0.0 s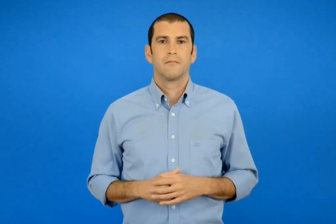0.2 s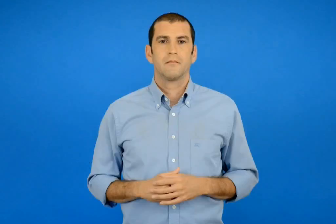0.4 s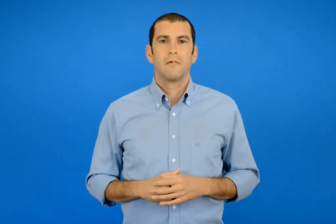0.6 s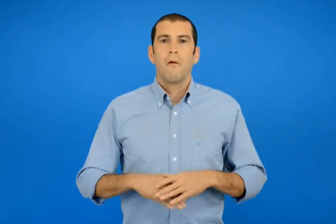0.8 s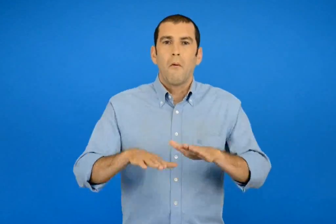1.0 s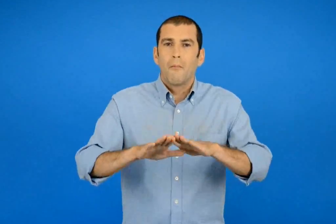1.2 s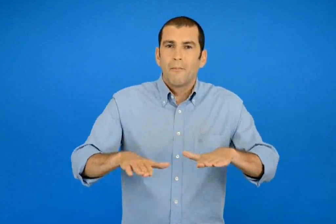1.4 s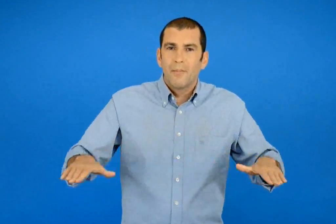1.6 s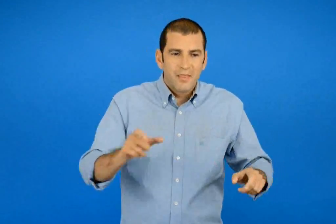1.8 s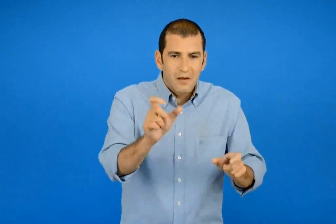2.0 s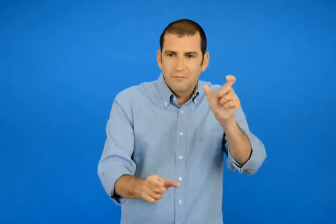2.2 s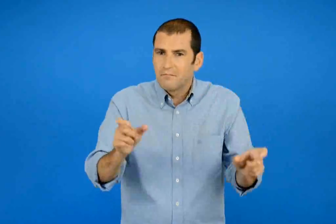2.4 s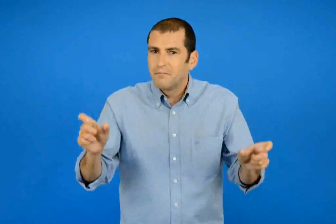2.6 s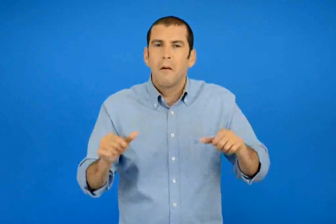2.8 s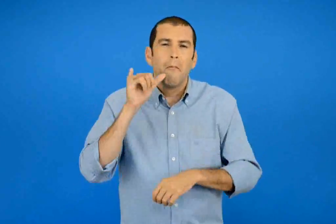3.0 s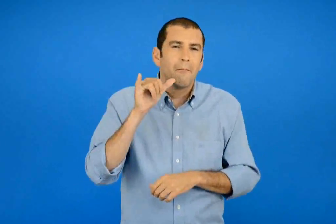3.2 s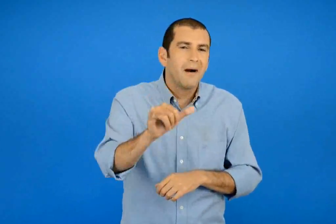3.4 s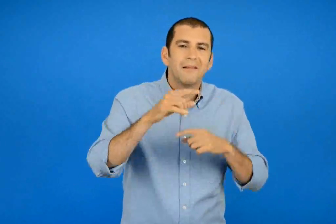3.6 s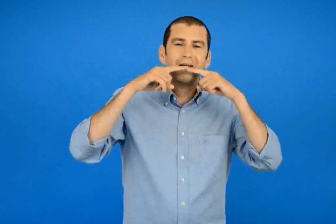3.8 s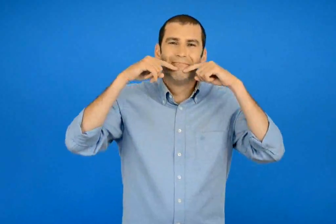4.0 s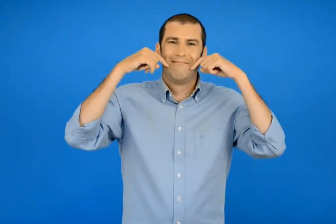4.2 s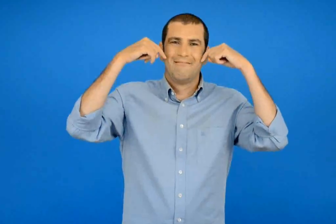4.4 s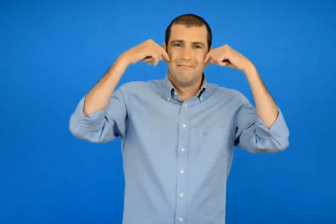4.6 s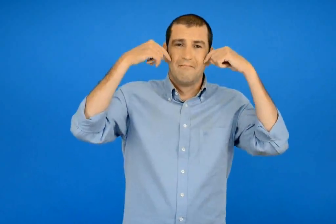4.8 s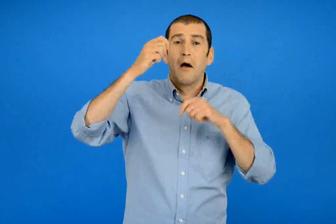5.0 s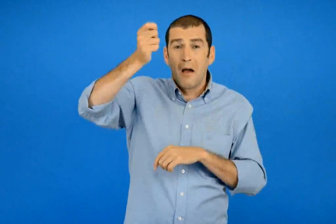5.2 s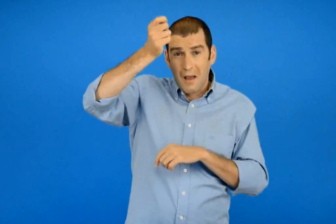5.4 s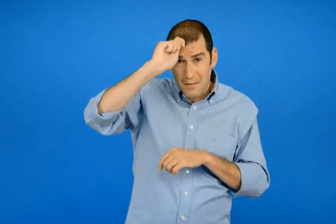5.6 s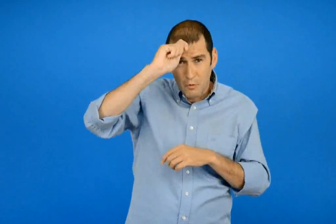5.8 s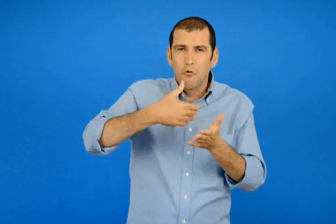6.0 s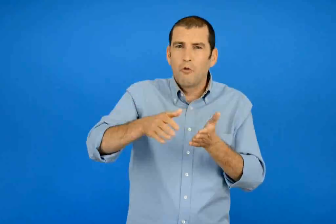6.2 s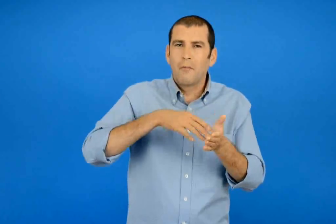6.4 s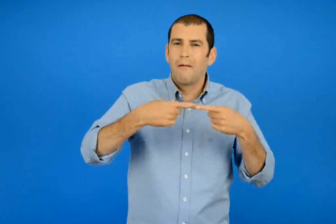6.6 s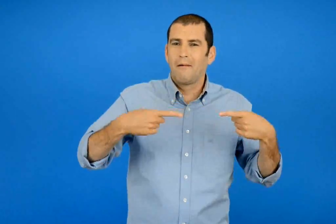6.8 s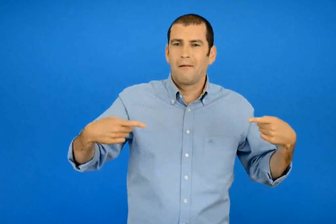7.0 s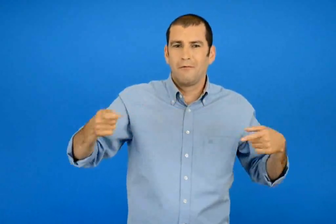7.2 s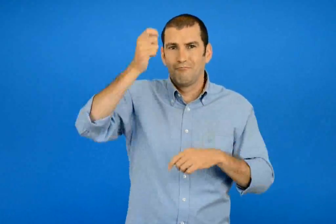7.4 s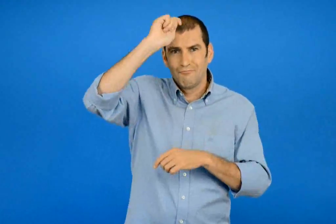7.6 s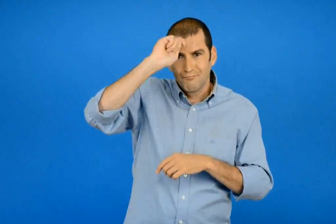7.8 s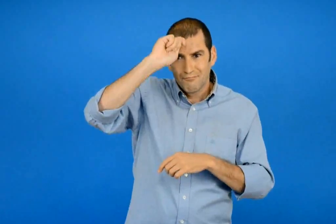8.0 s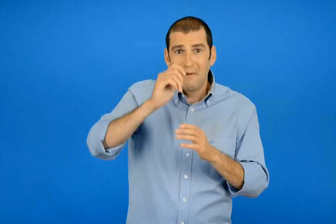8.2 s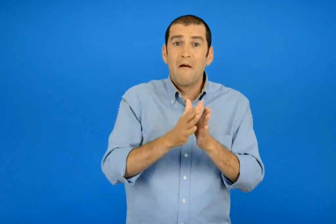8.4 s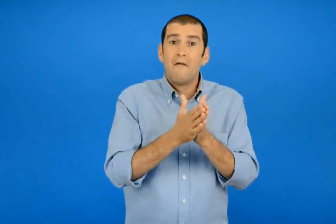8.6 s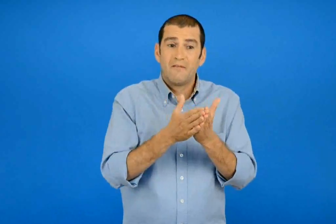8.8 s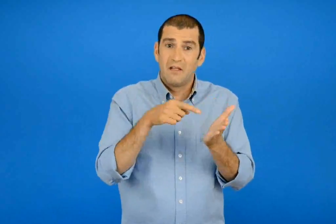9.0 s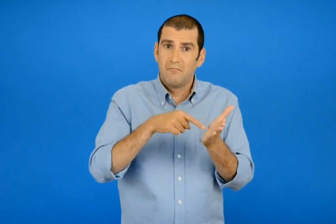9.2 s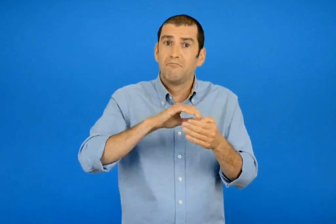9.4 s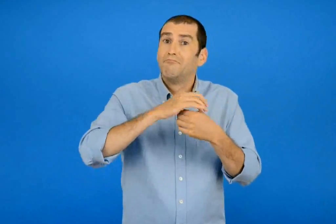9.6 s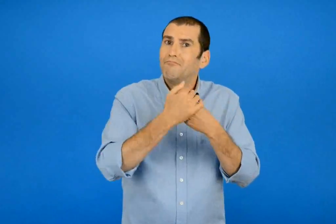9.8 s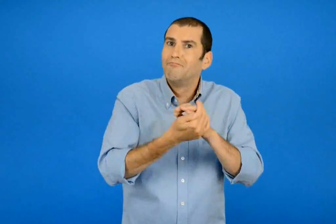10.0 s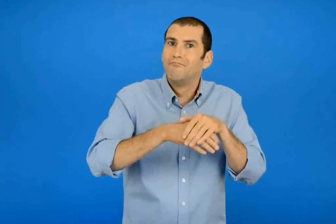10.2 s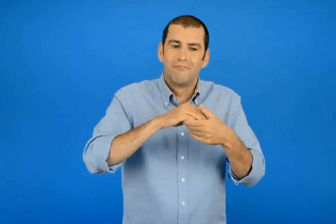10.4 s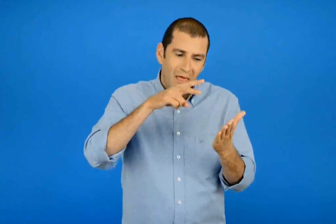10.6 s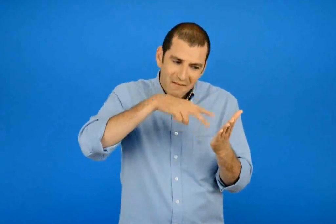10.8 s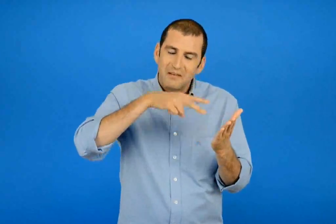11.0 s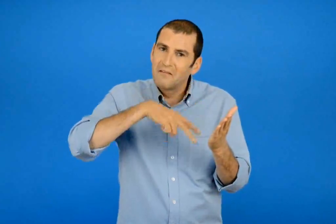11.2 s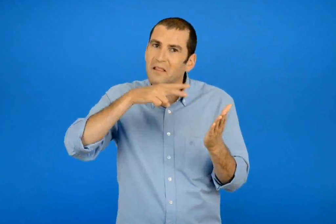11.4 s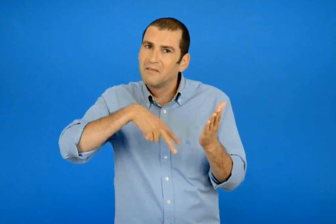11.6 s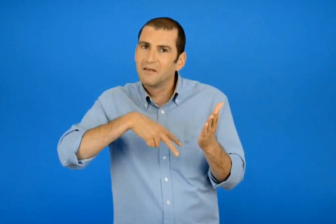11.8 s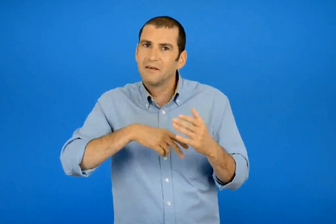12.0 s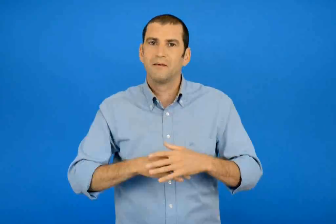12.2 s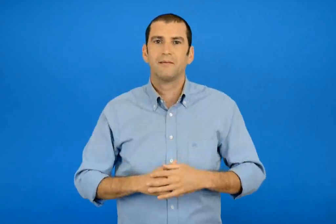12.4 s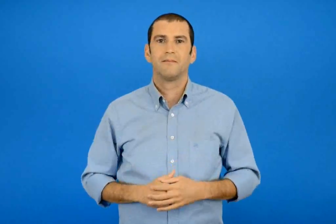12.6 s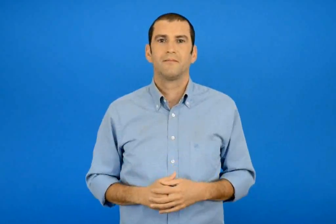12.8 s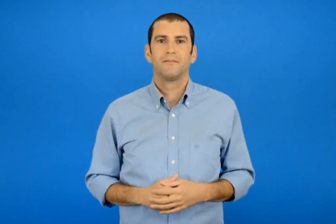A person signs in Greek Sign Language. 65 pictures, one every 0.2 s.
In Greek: τα παιδιά είναι πάντα γελαστά φορούν χρωματιστά καπελά και διαβάζουν ενδιαφέροντα βιβλία
